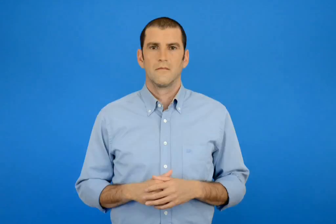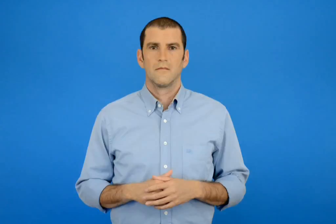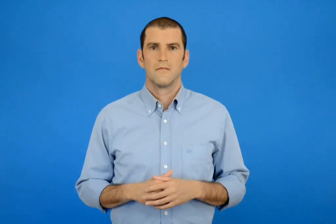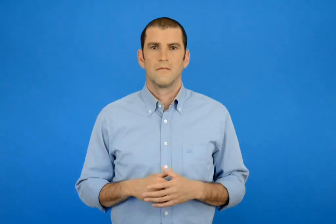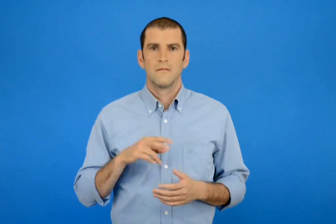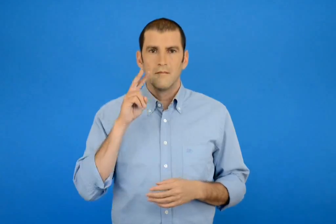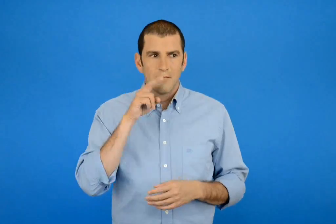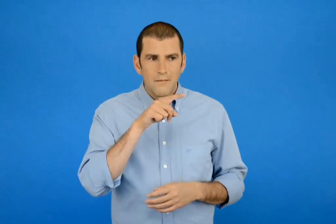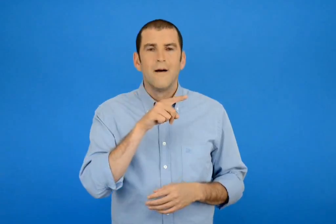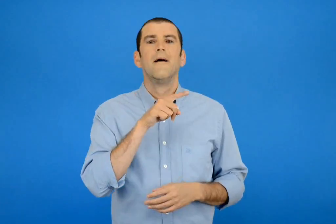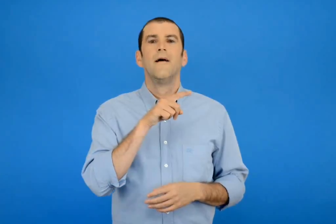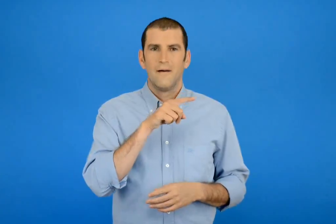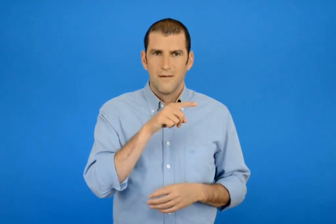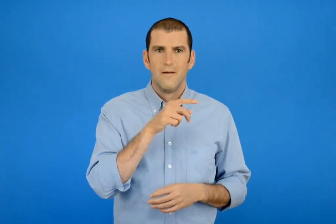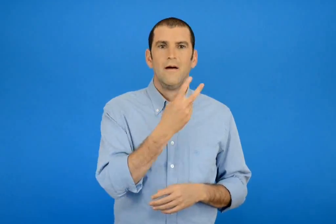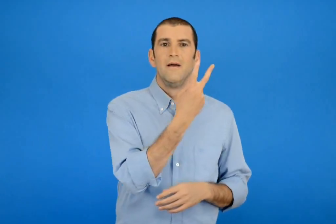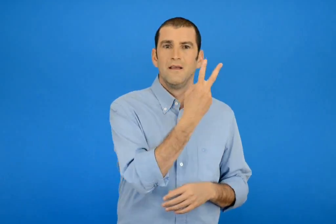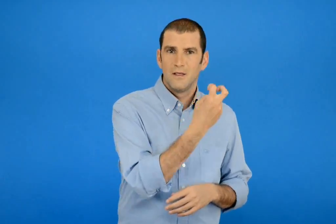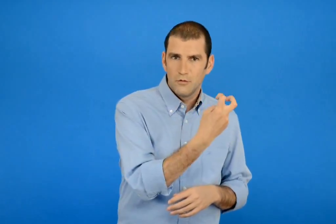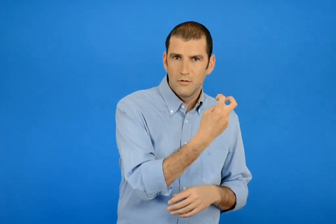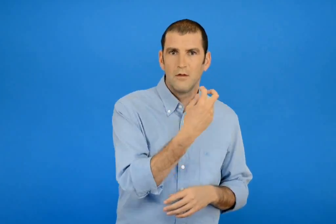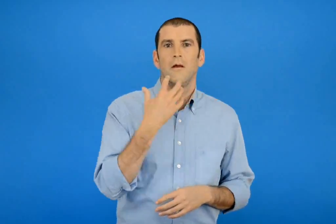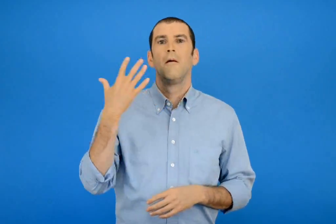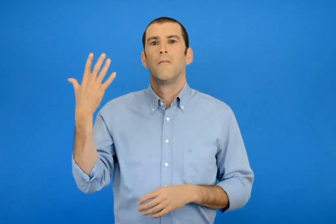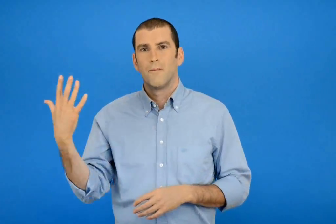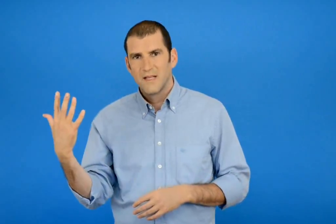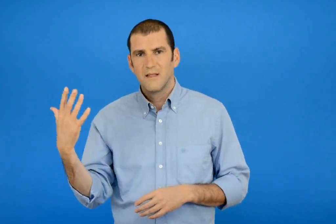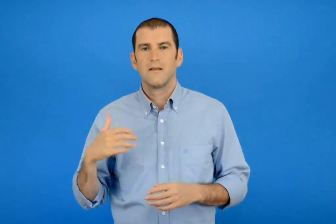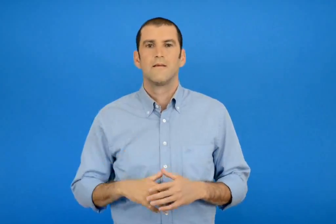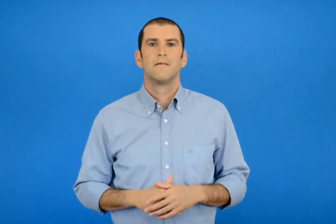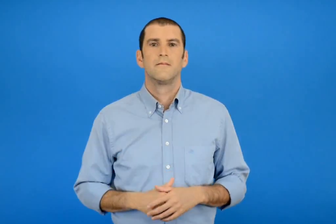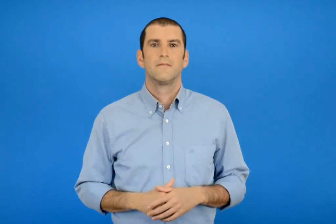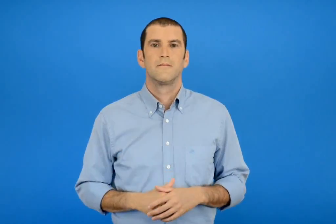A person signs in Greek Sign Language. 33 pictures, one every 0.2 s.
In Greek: ακούμε είκοσι 20 και πέντε 5
